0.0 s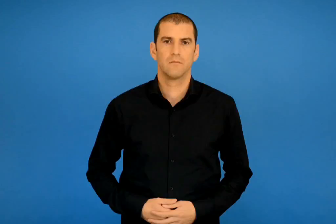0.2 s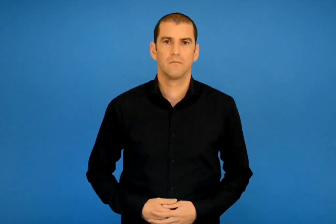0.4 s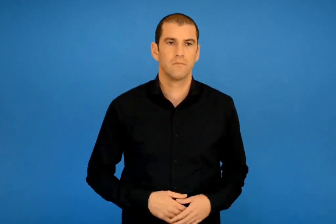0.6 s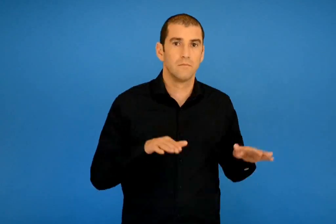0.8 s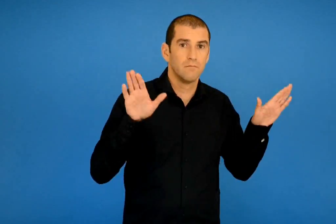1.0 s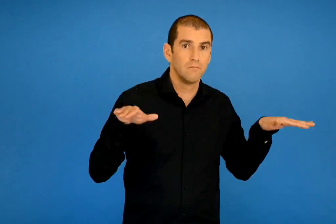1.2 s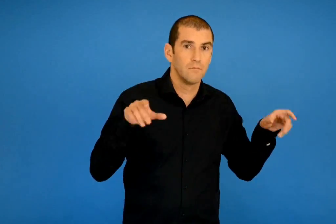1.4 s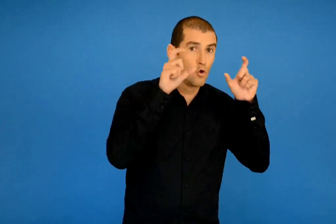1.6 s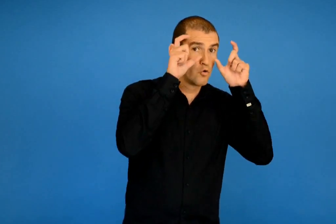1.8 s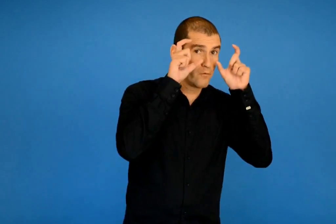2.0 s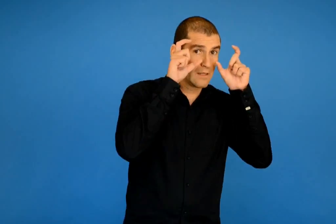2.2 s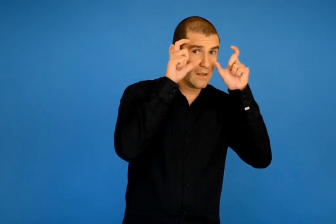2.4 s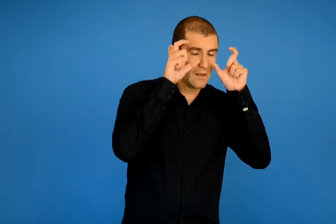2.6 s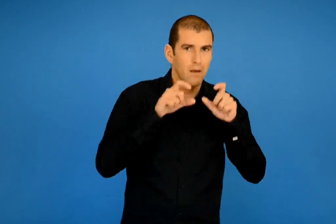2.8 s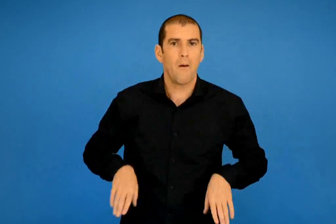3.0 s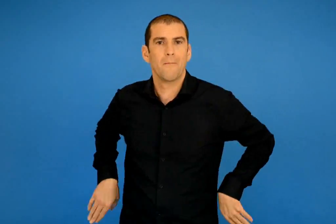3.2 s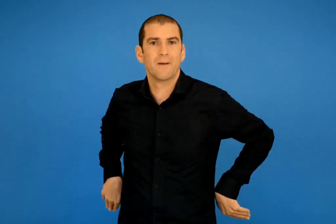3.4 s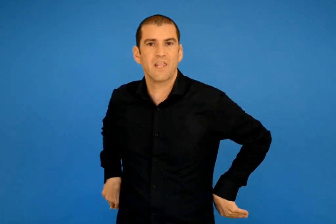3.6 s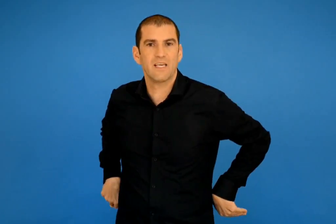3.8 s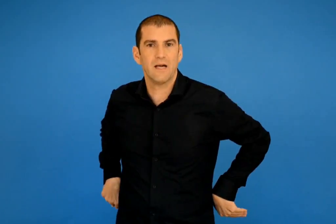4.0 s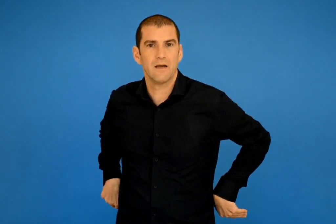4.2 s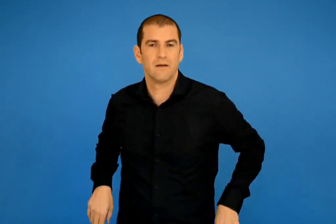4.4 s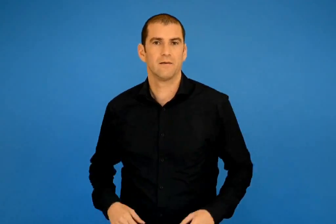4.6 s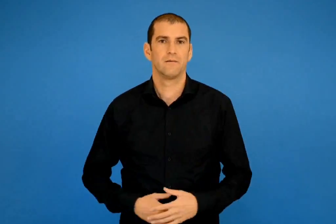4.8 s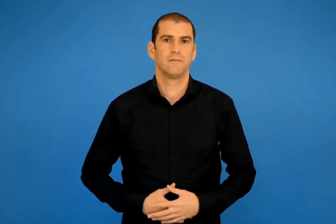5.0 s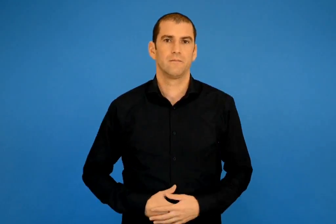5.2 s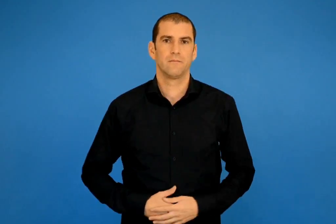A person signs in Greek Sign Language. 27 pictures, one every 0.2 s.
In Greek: η κουκουβάγια και η πέρδικα
